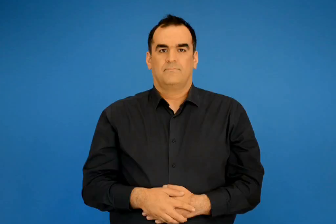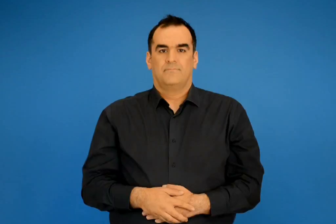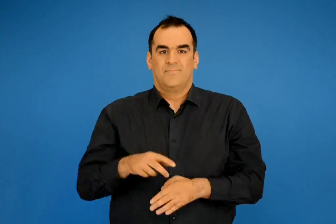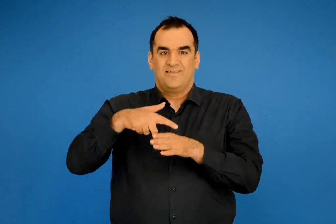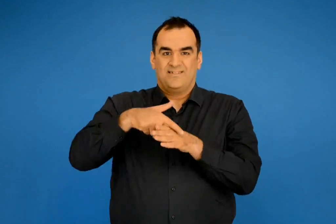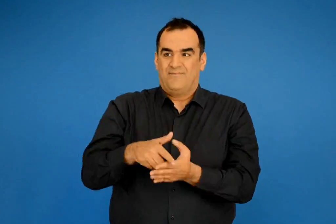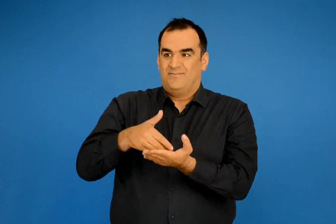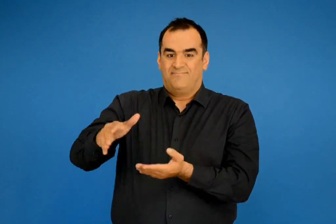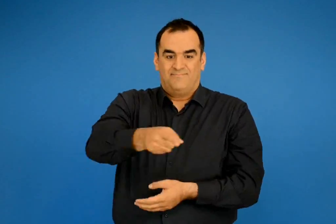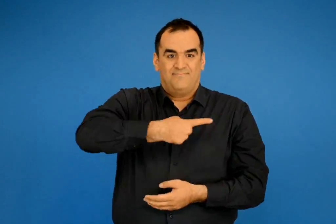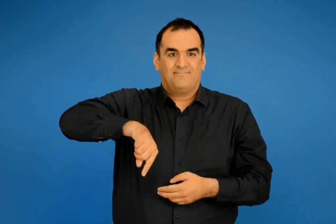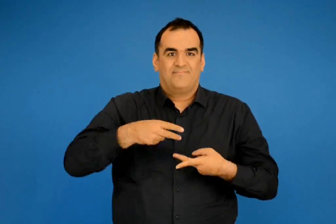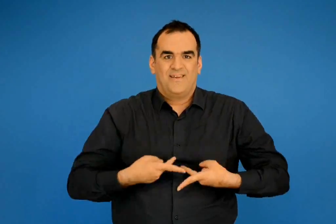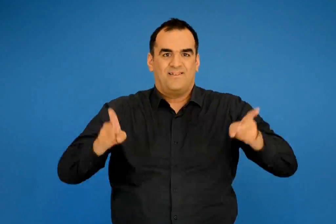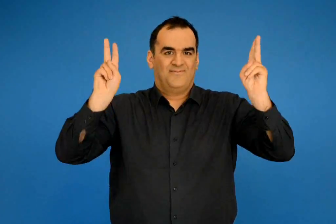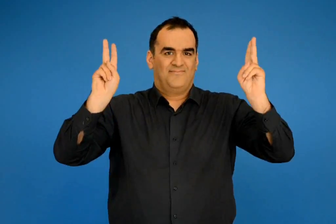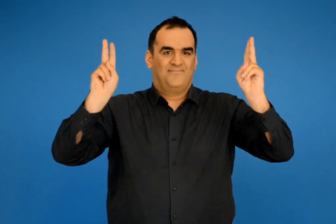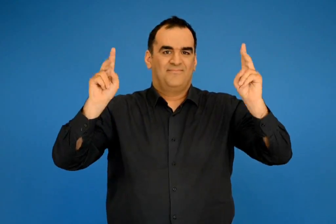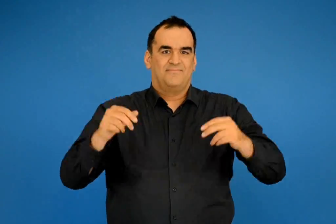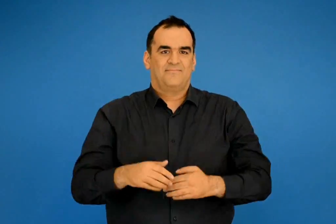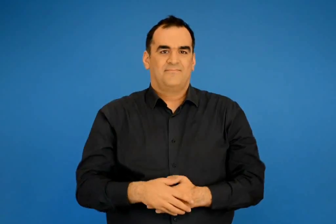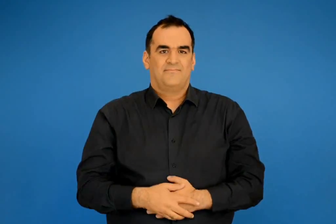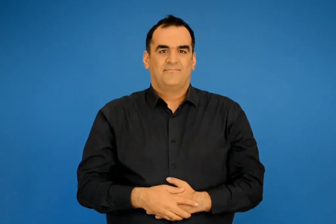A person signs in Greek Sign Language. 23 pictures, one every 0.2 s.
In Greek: να λευτερωθούμε από τη σκλαβιά
